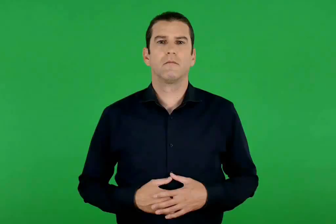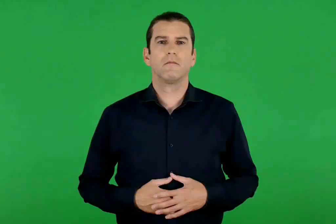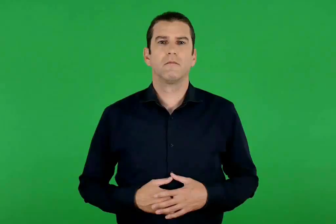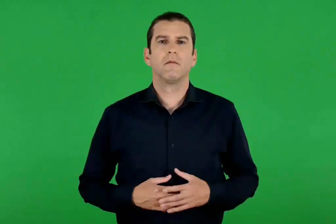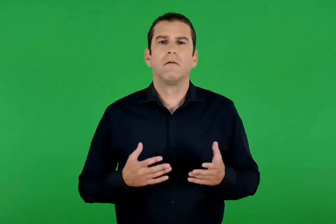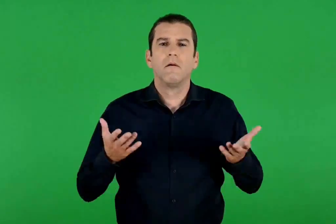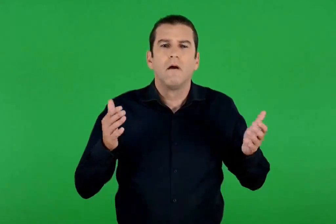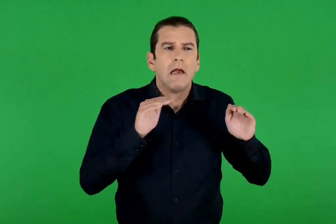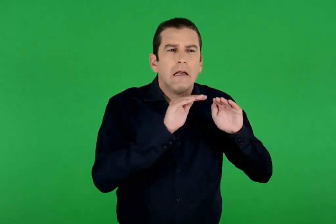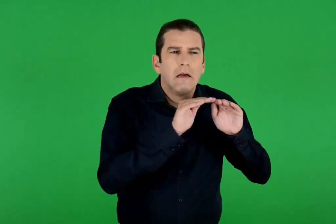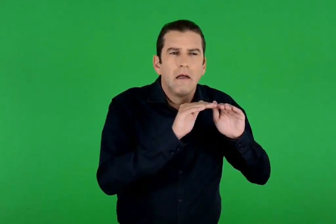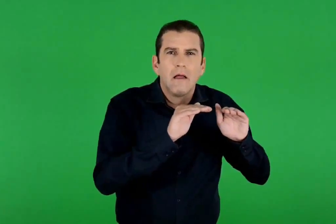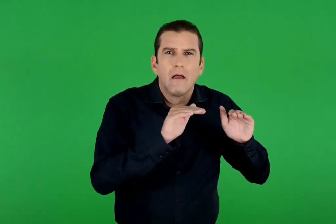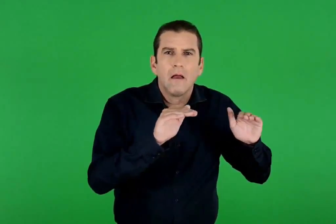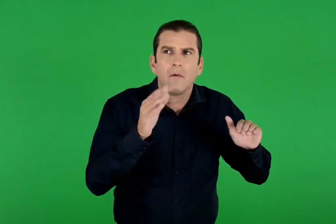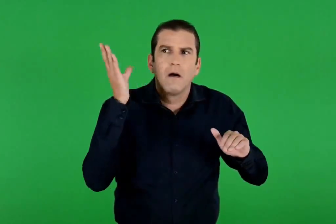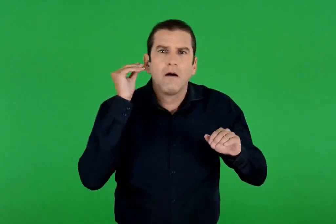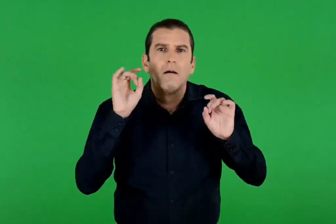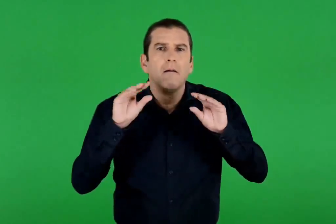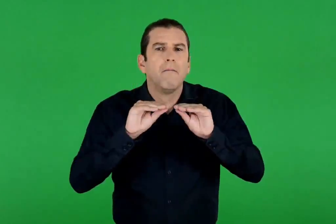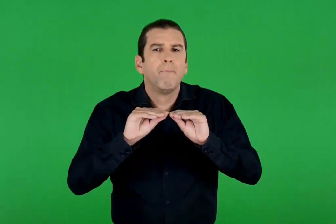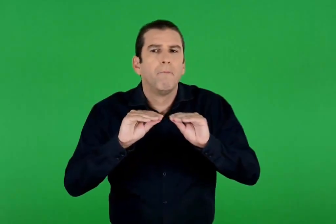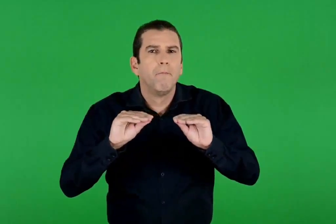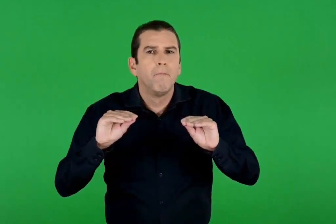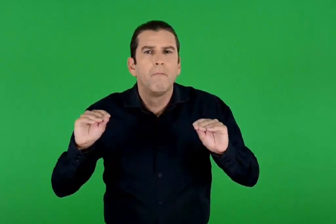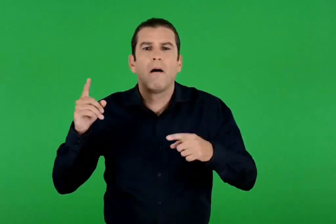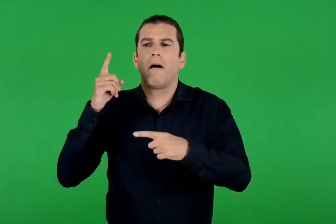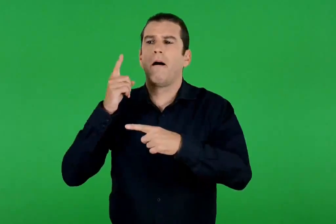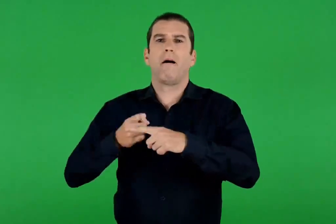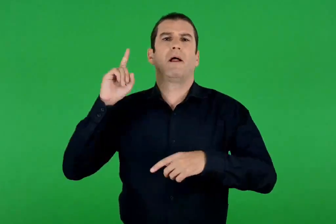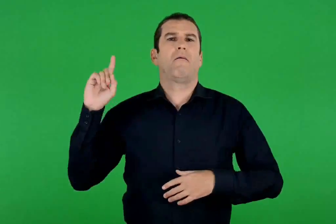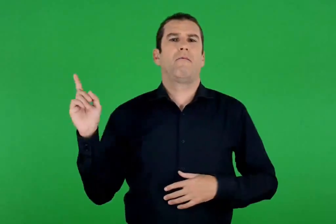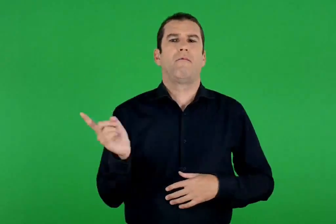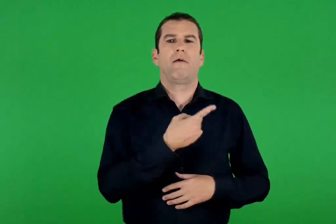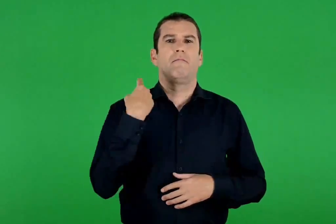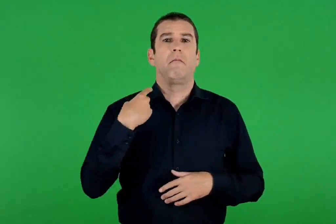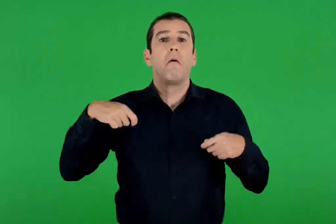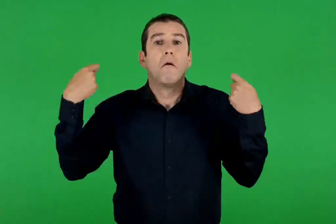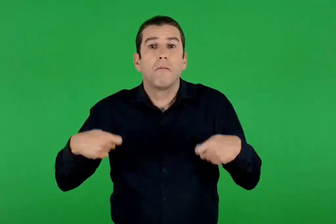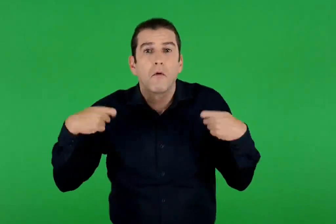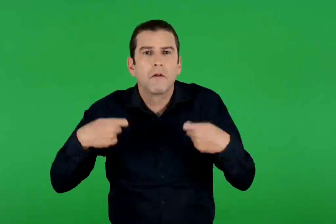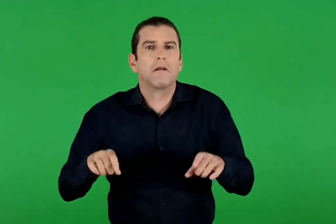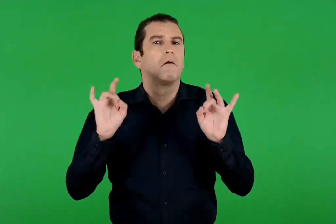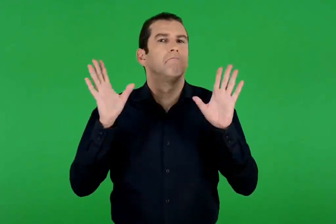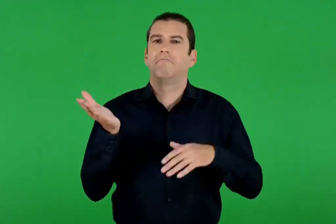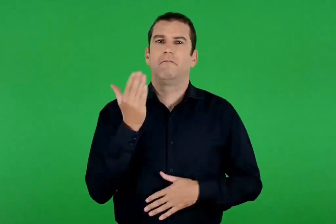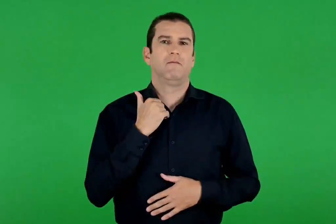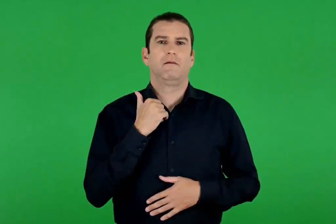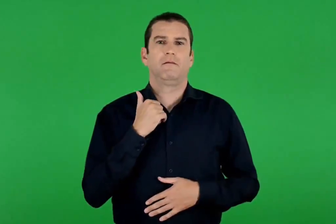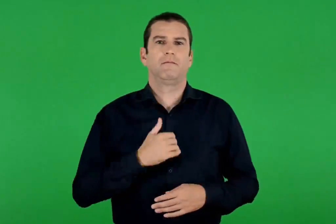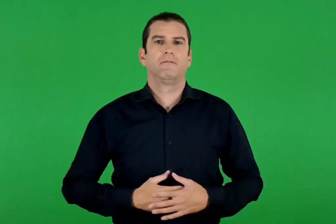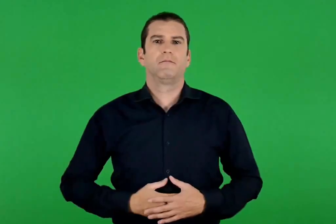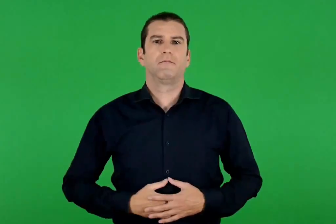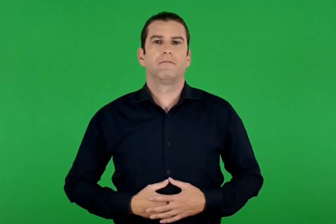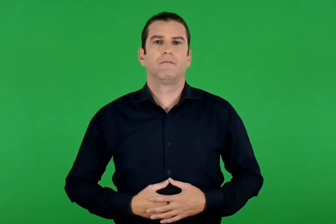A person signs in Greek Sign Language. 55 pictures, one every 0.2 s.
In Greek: πόσο ήρεμα , ήσυχα και απλά είναι όλα δεν υπάρχει καμία πολυτέλεια
